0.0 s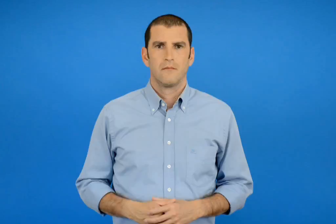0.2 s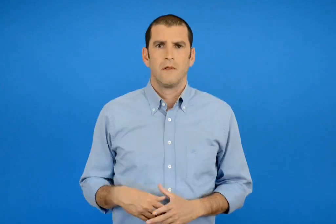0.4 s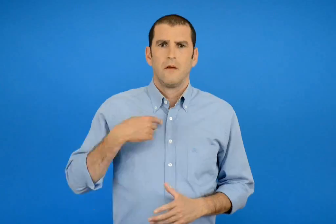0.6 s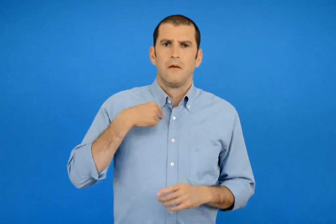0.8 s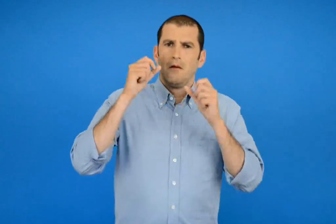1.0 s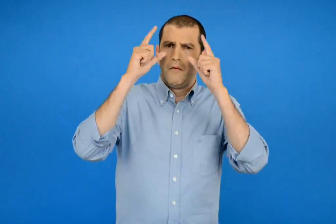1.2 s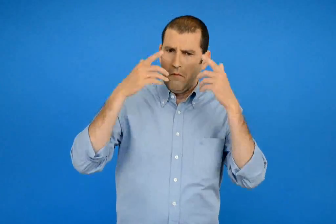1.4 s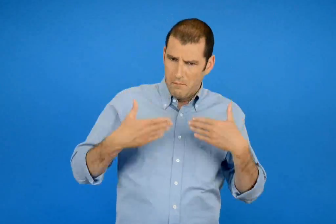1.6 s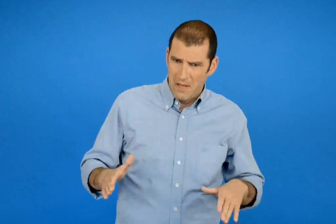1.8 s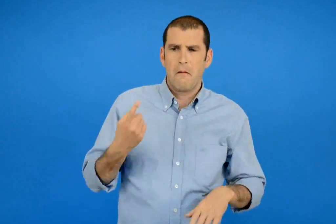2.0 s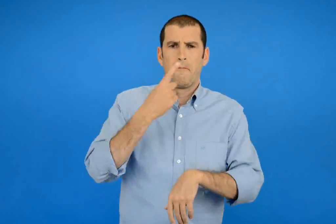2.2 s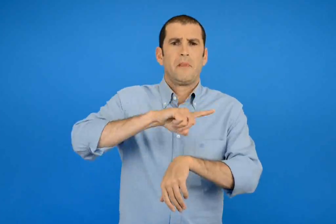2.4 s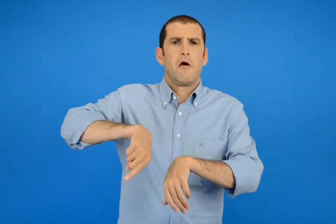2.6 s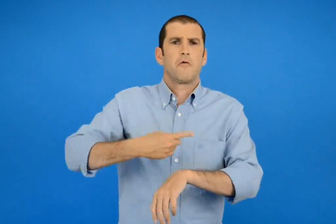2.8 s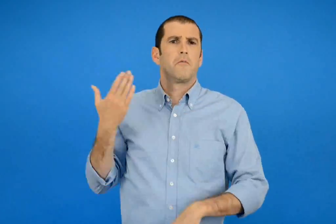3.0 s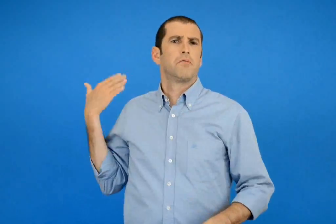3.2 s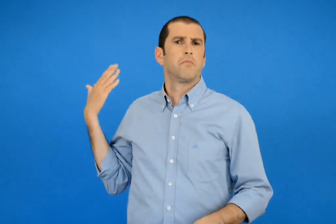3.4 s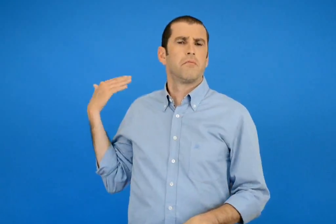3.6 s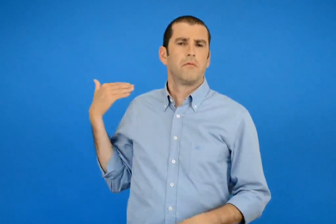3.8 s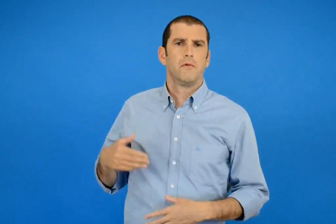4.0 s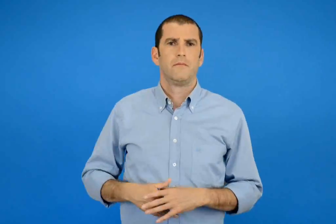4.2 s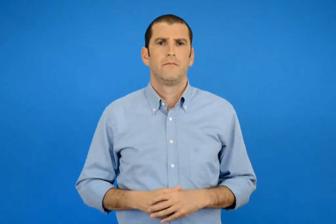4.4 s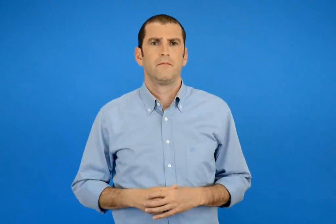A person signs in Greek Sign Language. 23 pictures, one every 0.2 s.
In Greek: έχω ξυπνήσει εδώ και μια ωρά
